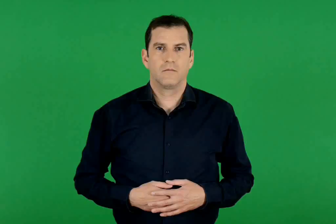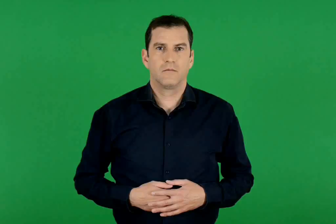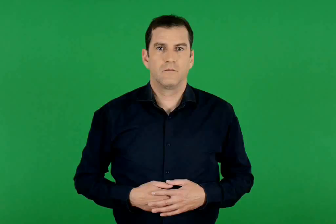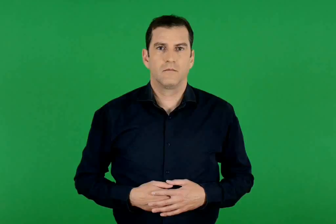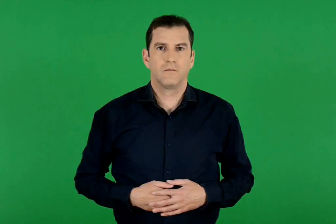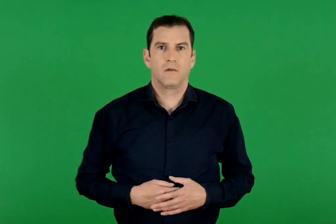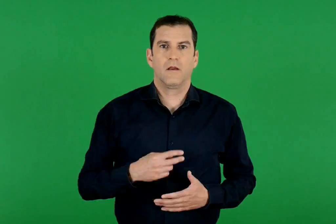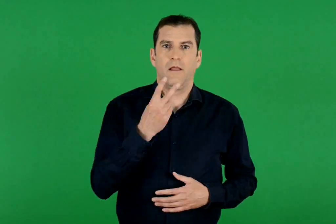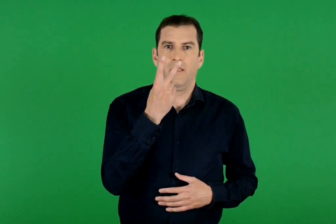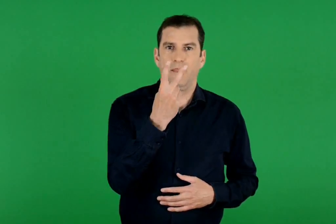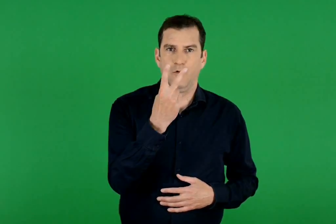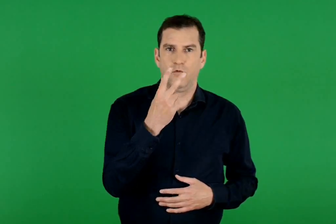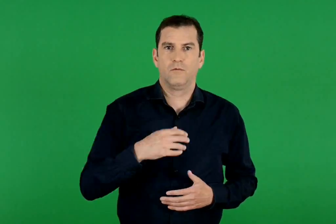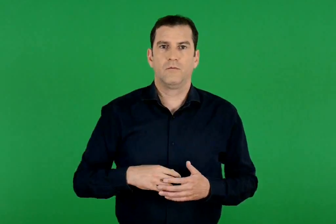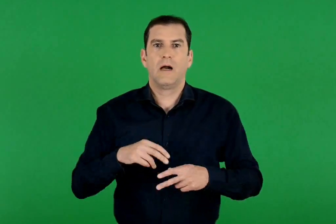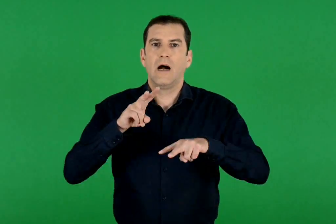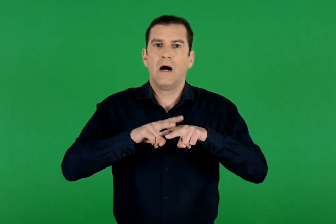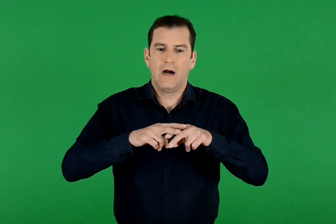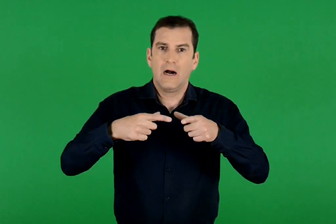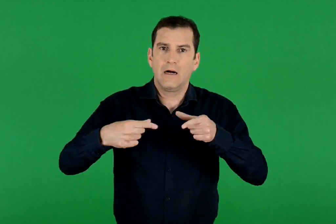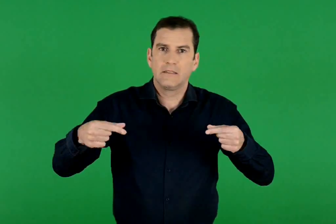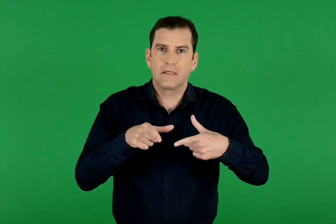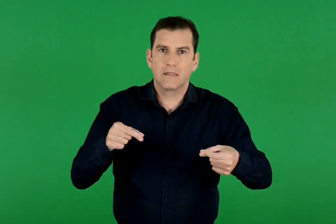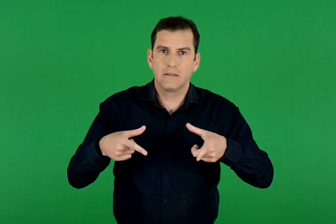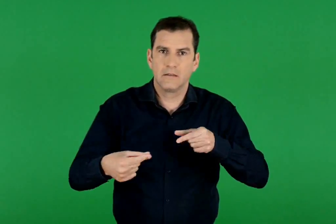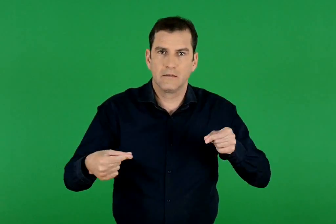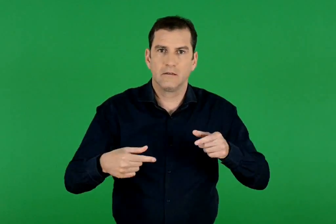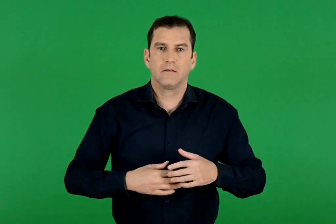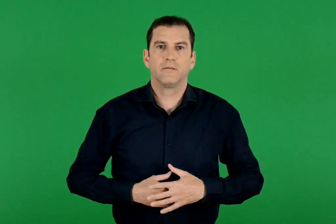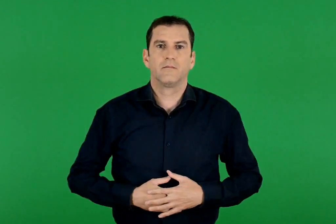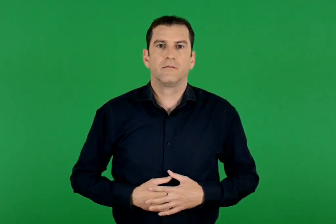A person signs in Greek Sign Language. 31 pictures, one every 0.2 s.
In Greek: 2. αστερίας
